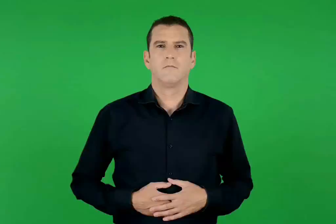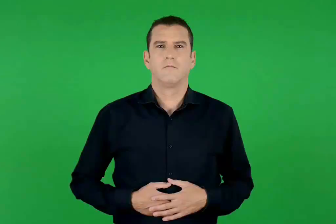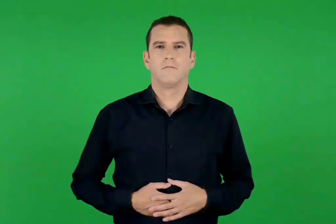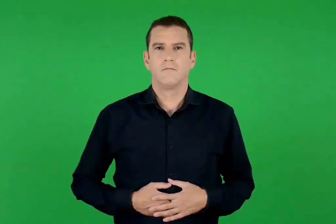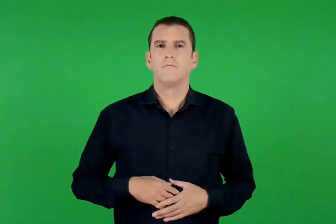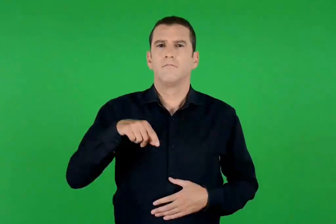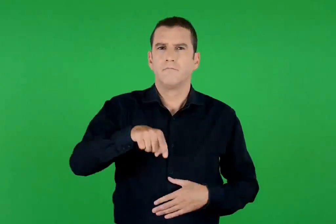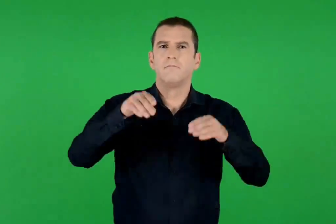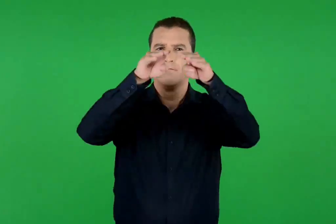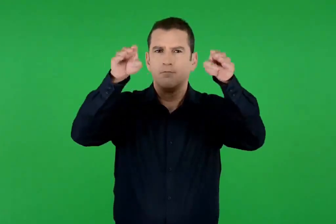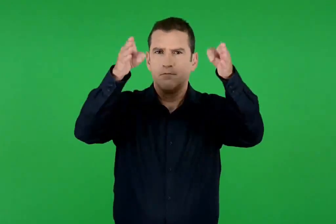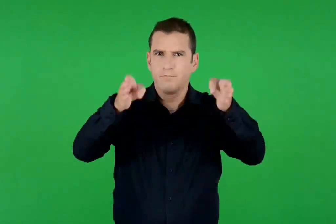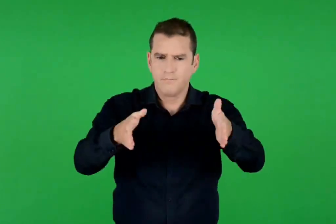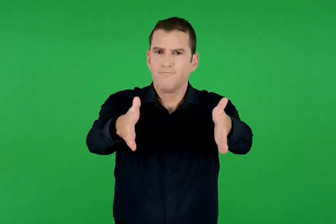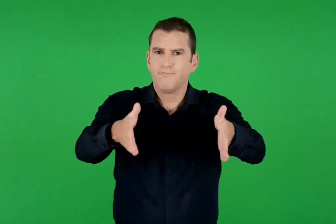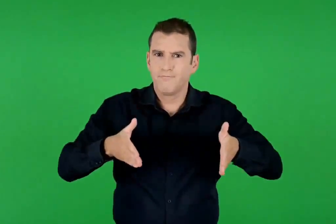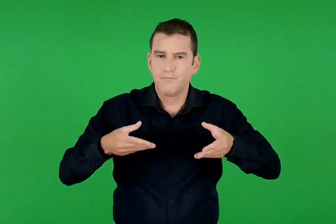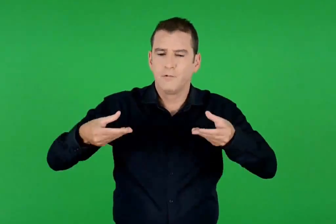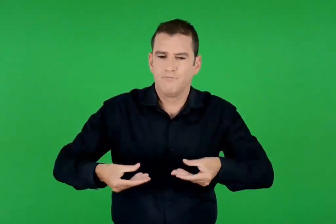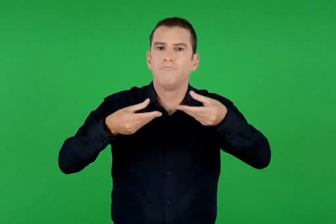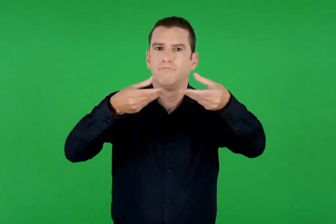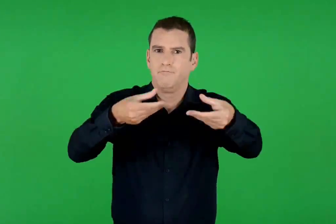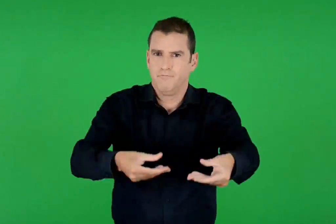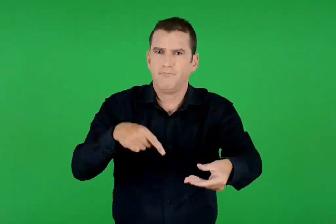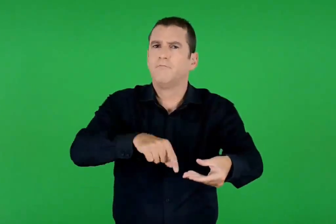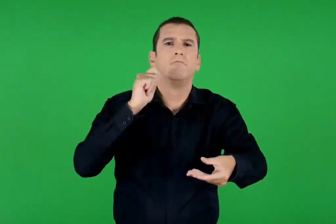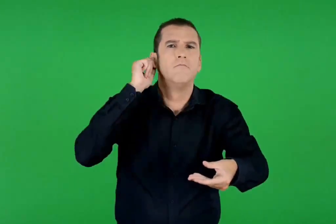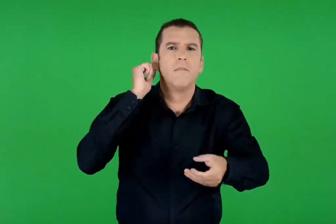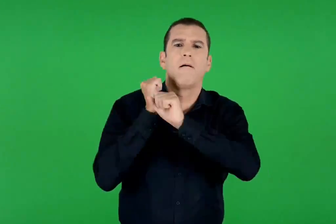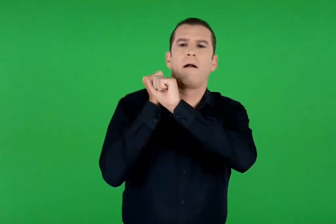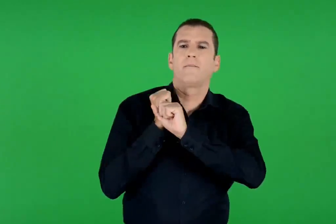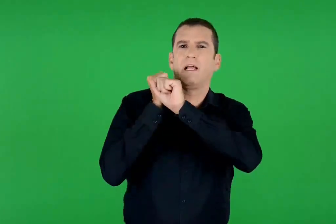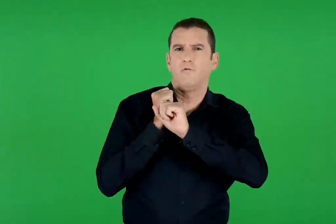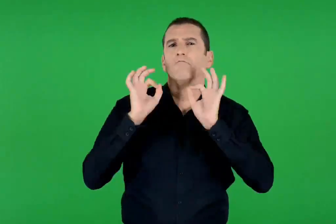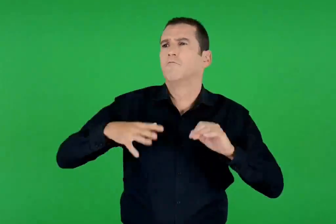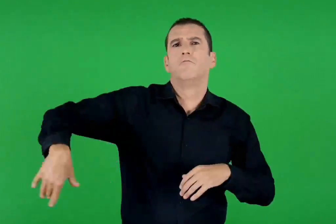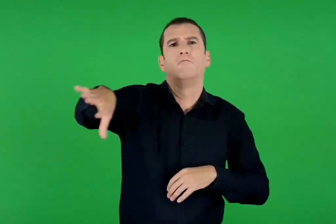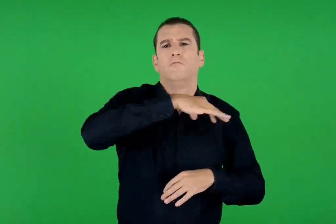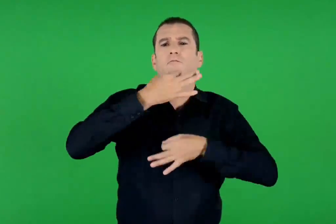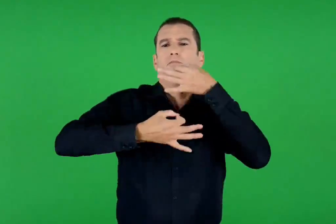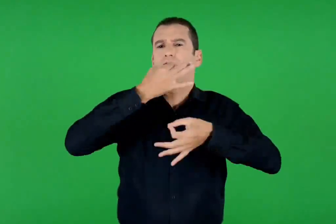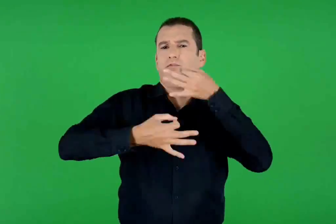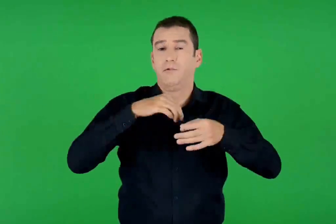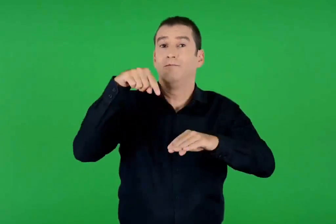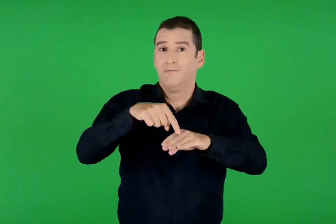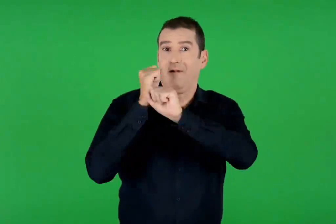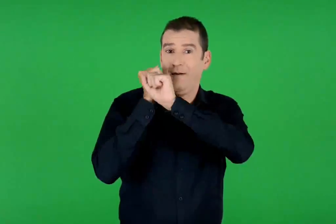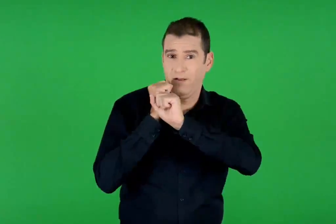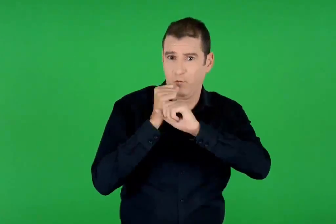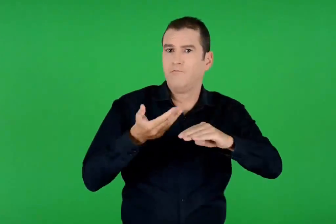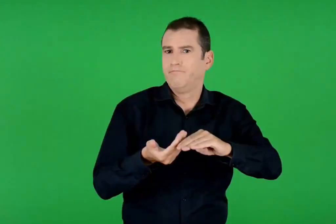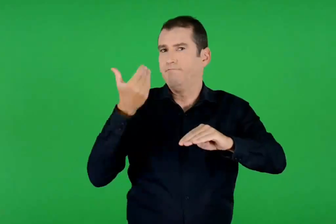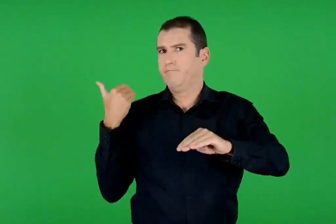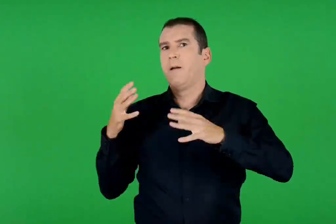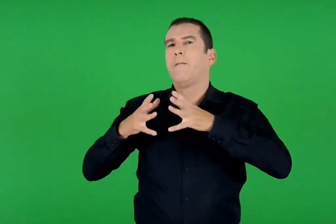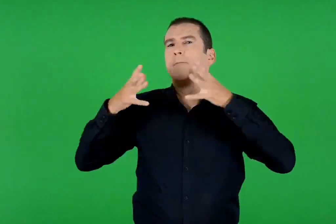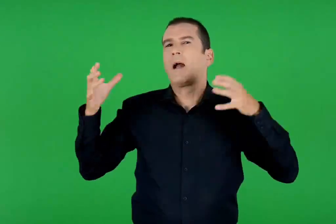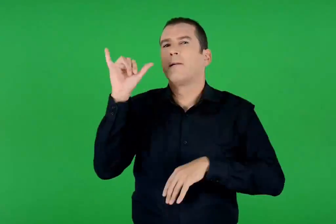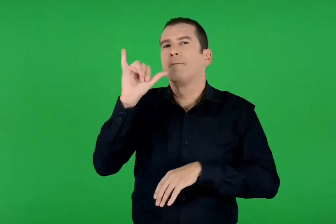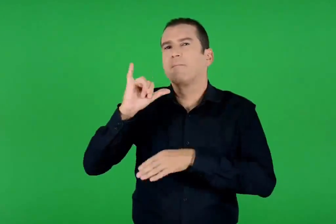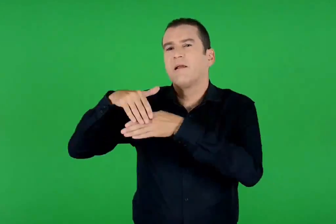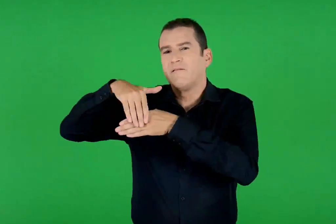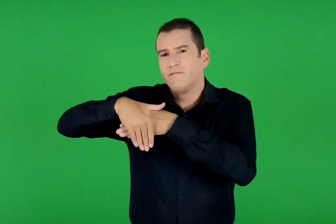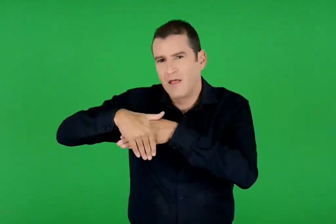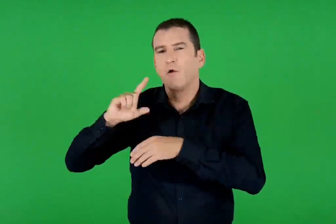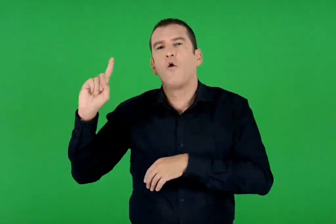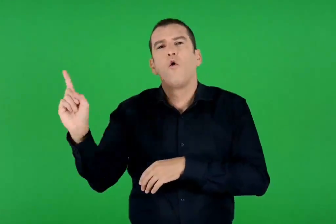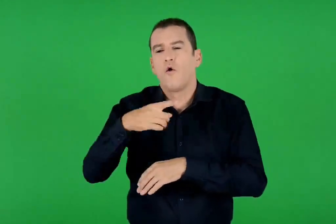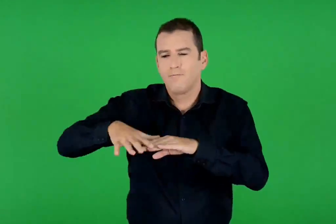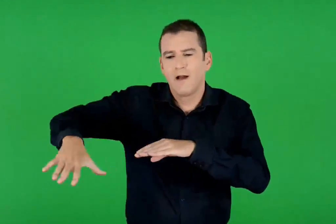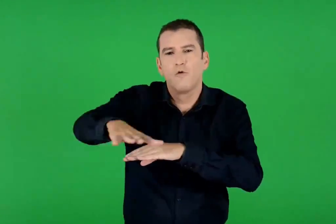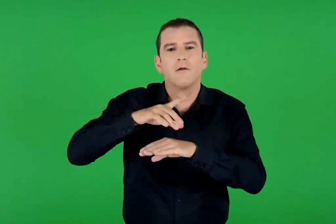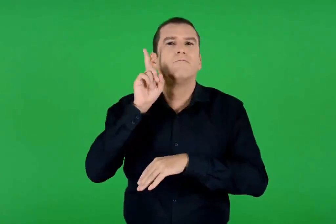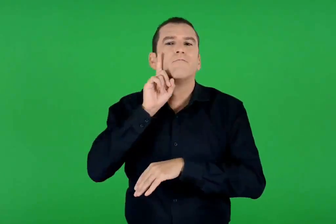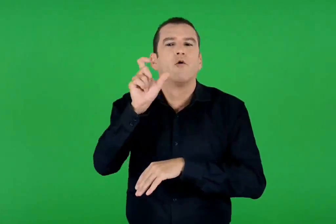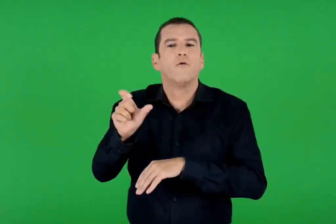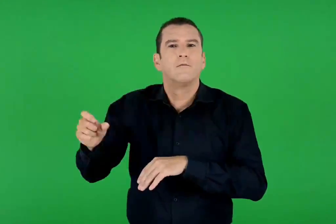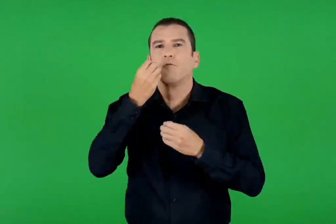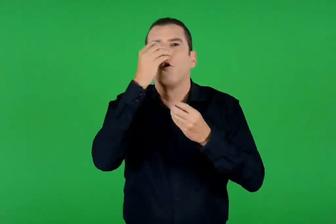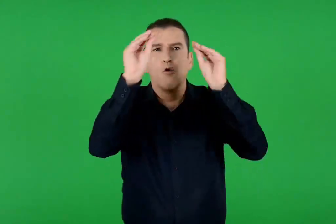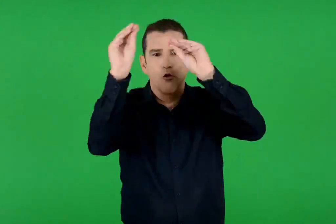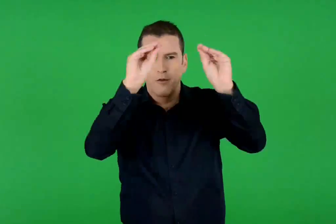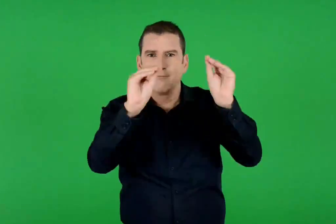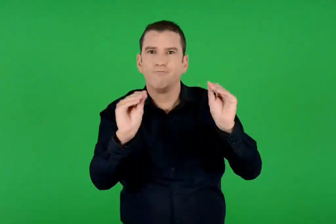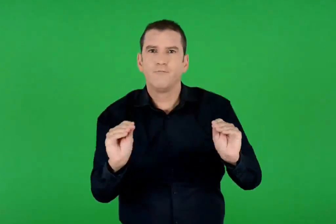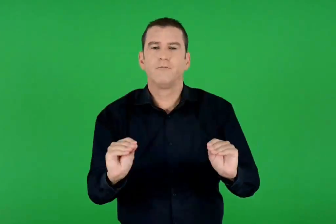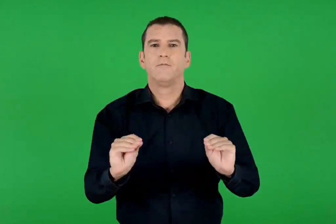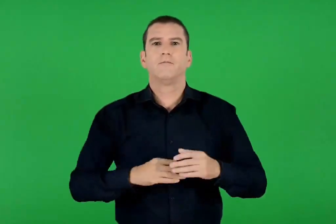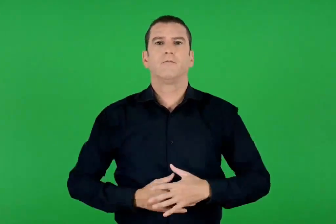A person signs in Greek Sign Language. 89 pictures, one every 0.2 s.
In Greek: το τοποθετεί στο κουβούκλιο του επιταφίου τον επιτάφιο , όπως έχει επικρατήσει να το λέει ο λαός μας , που το έχουν στολίσει από τη μεγάλη πέμπτη το βράδυ τα κορίτσια της ενορίας με λουλούδια
